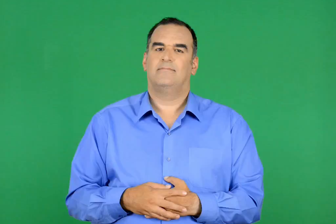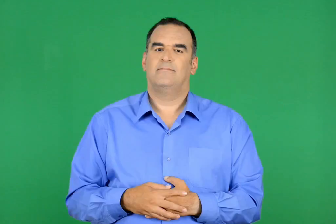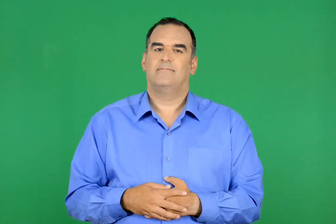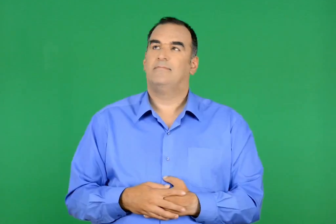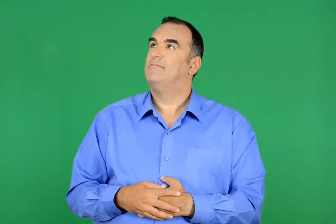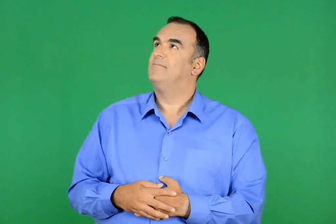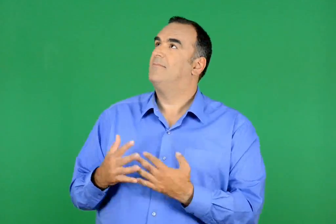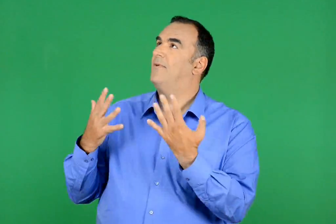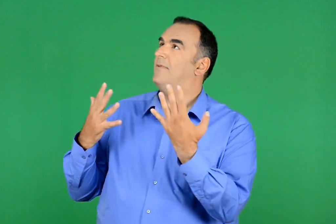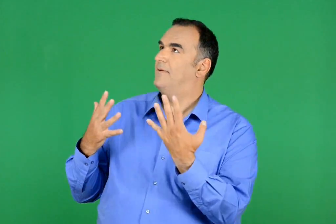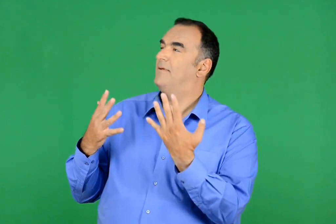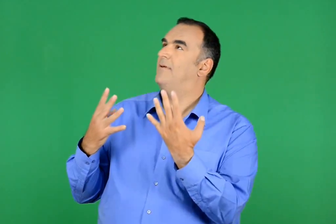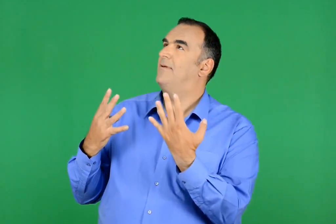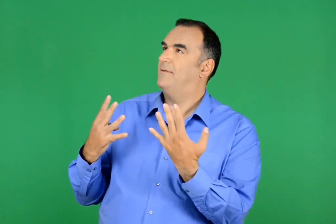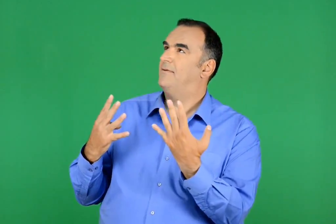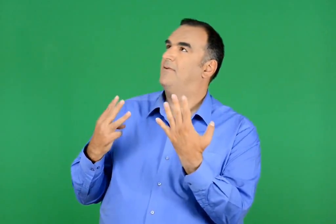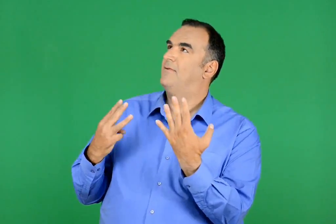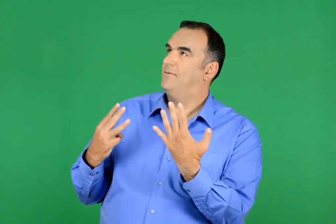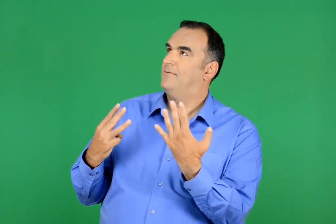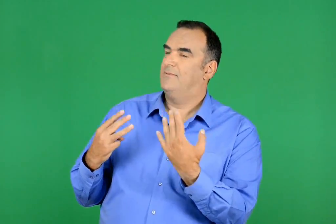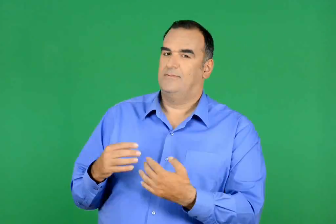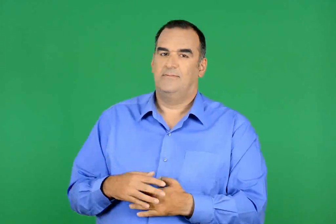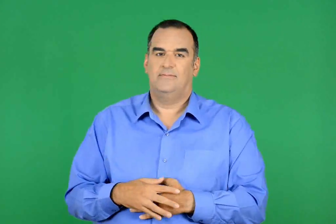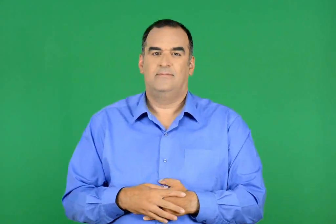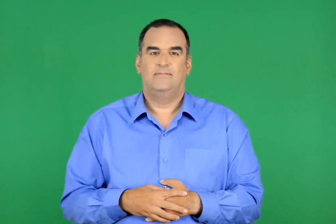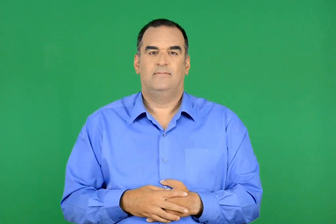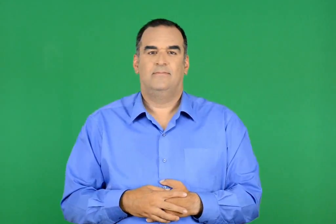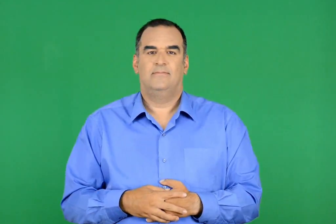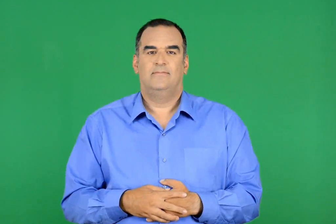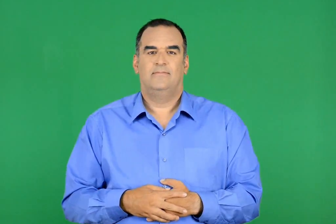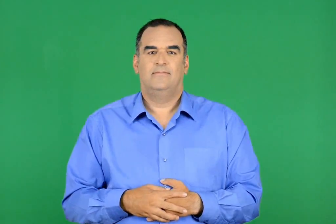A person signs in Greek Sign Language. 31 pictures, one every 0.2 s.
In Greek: 10 , 9 , 8
